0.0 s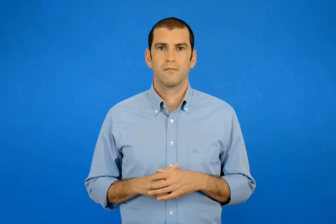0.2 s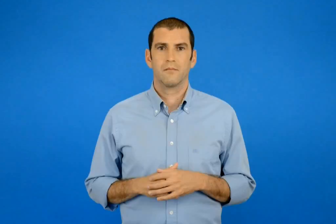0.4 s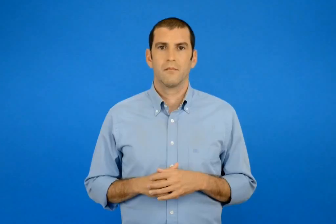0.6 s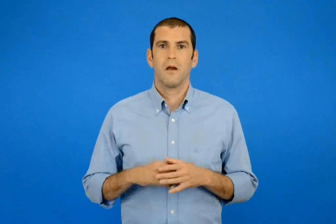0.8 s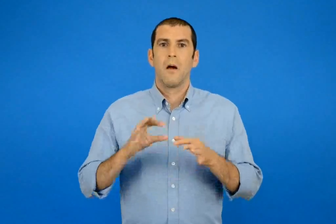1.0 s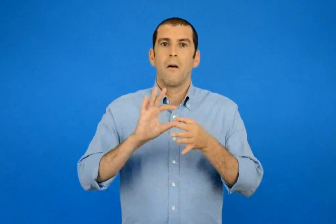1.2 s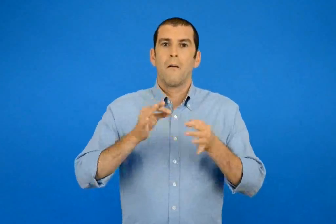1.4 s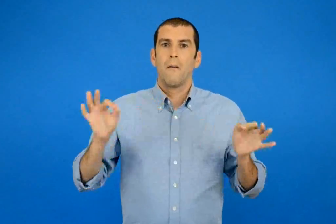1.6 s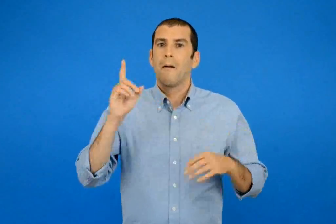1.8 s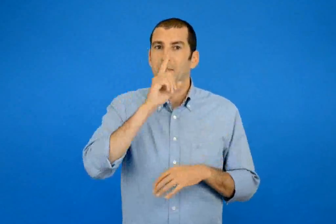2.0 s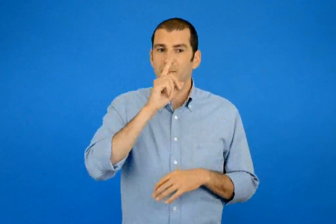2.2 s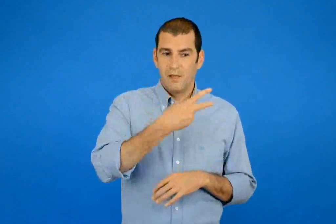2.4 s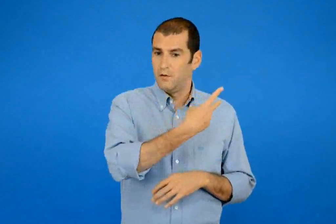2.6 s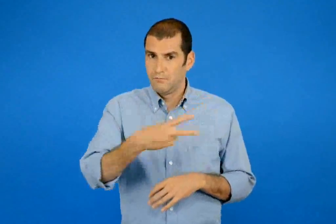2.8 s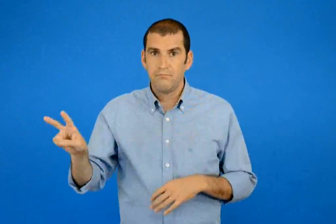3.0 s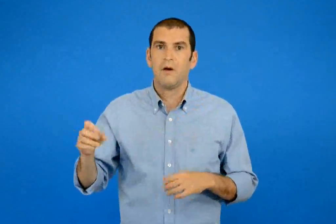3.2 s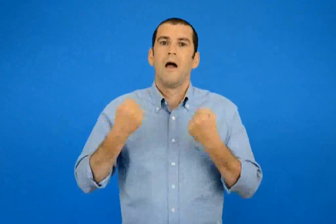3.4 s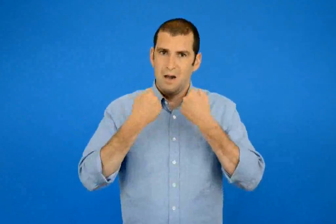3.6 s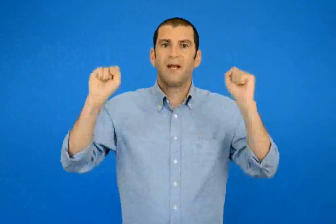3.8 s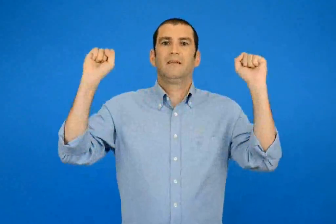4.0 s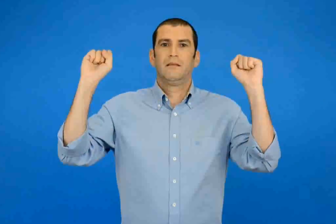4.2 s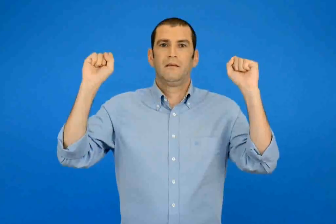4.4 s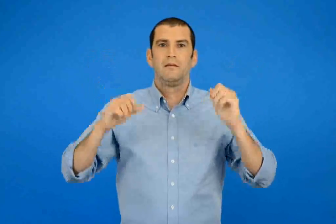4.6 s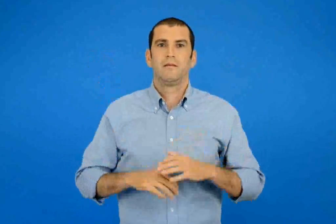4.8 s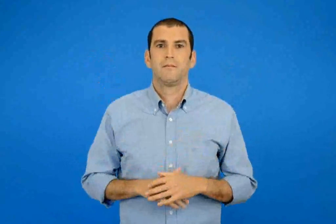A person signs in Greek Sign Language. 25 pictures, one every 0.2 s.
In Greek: η επανάσταση των παραμυθιών
